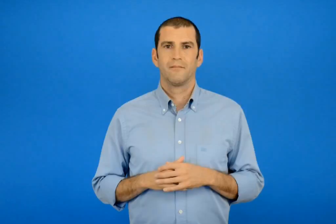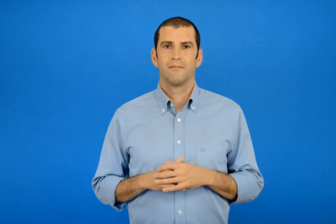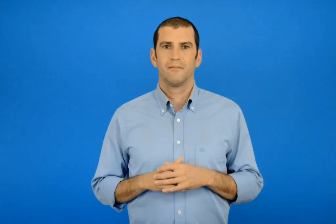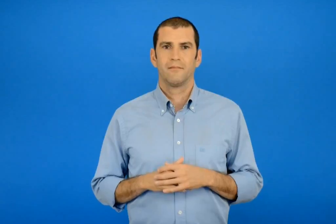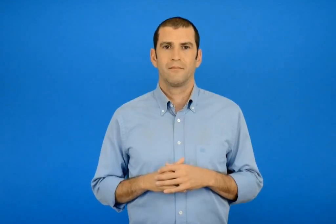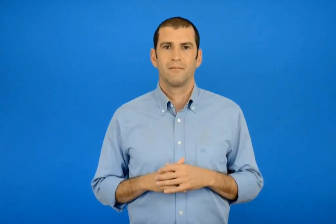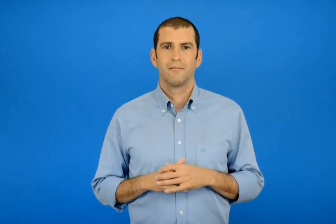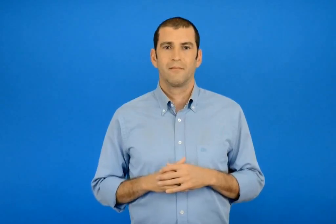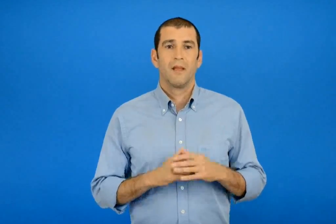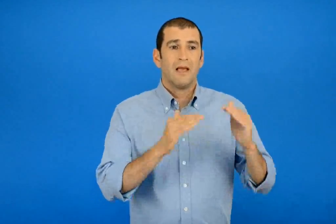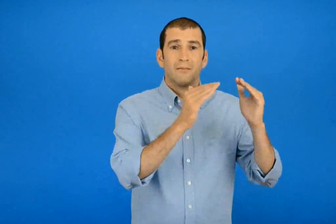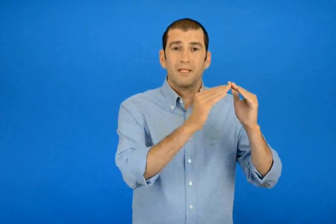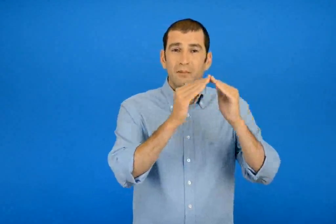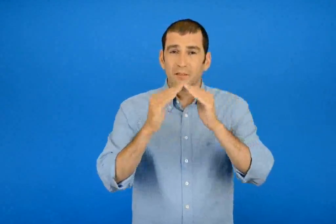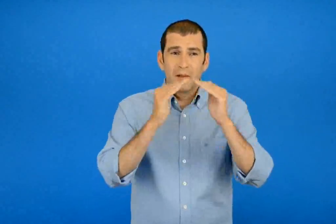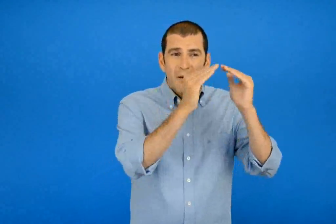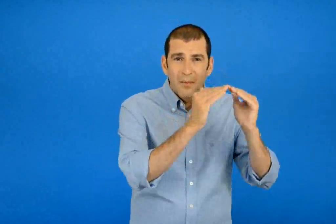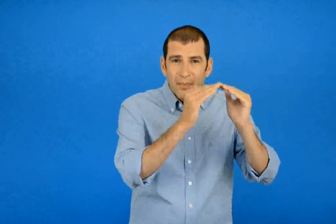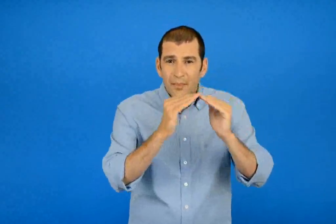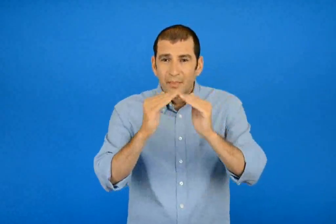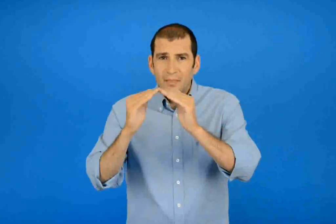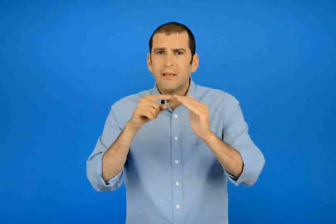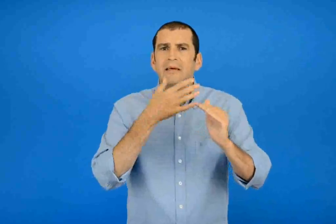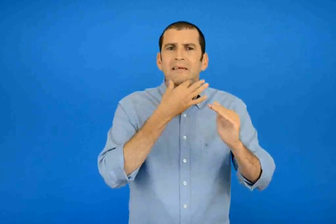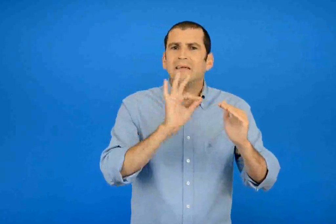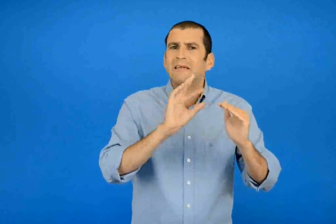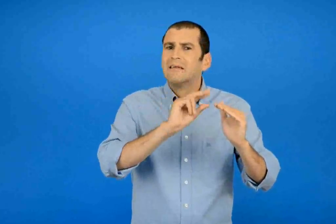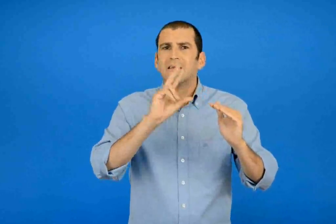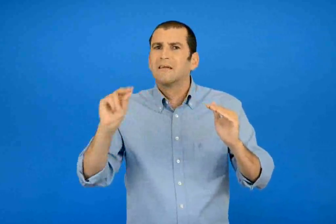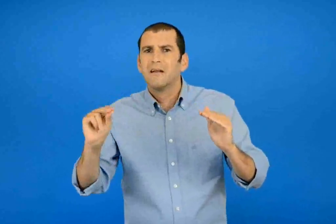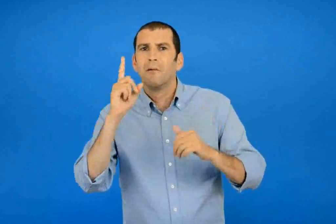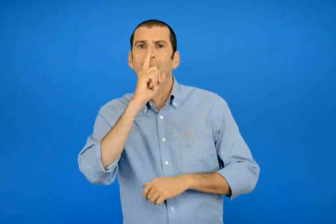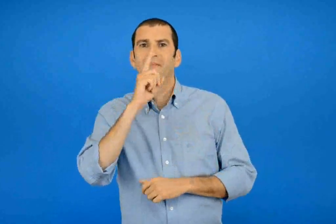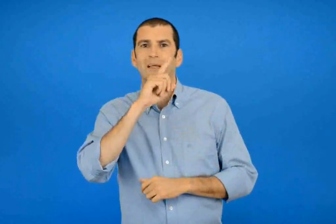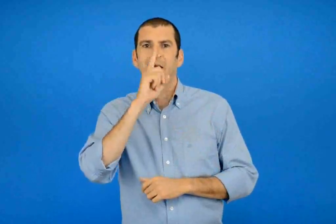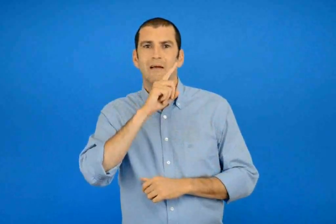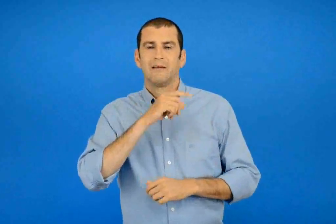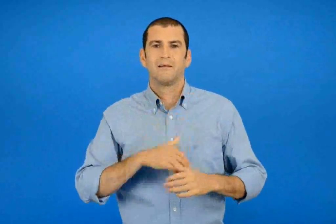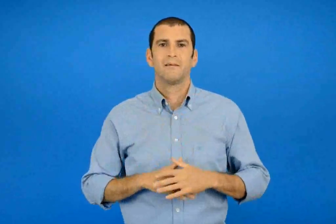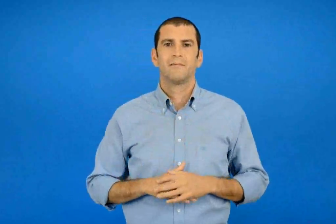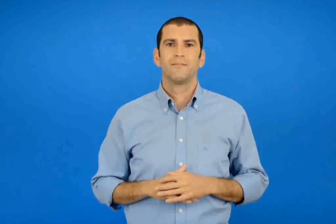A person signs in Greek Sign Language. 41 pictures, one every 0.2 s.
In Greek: τα σπίτια είναι χαμηλά σαν ψεύτικα
